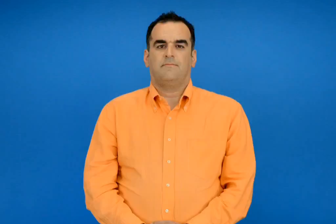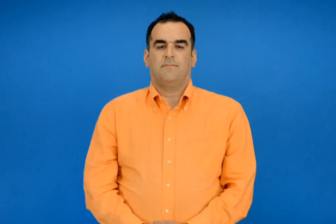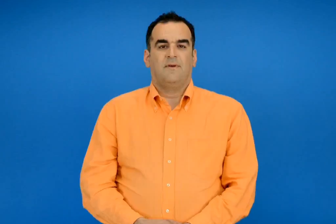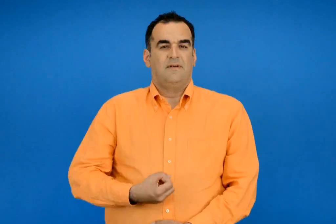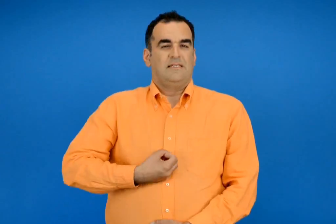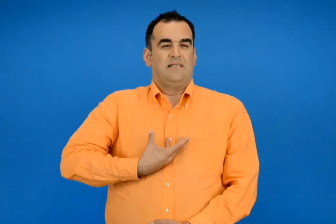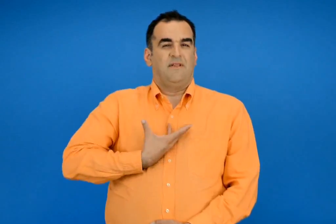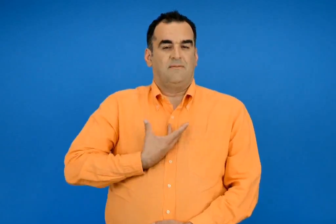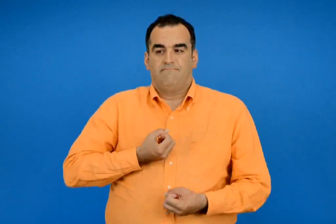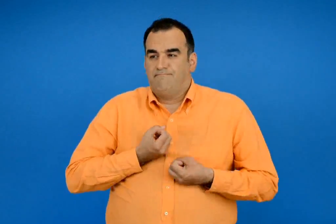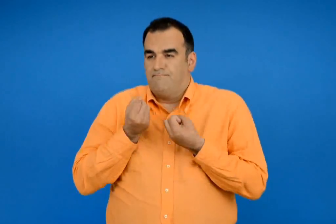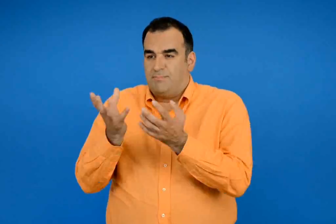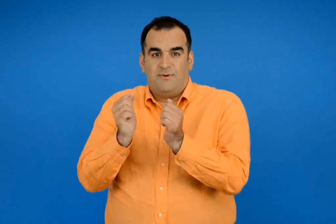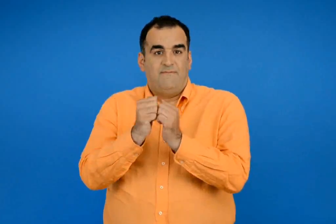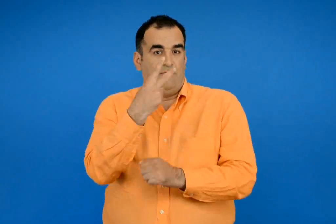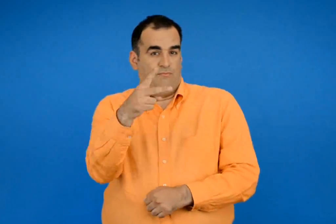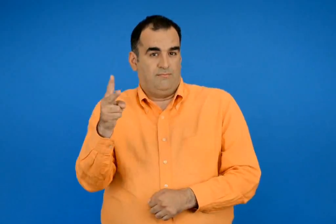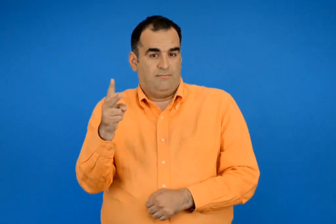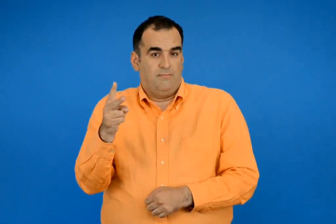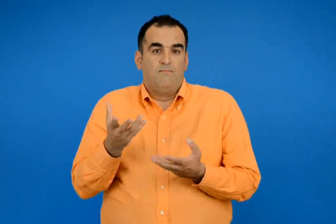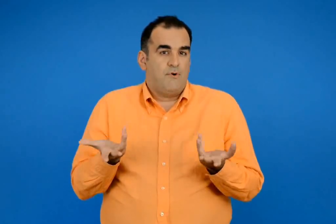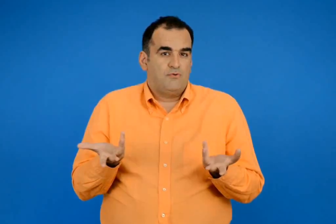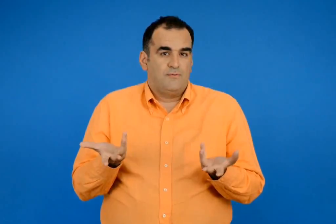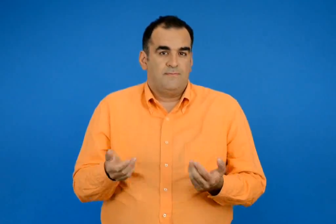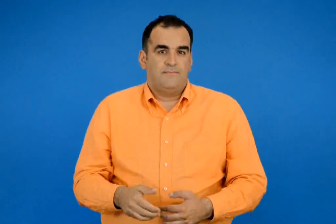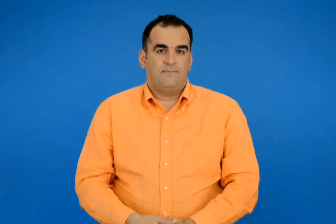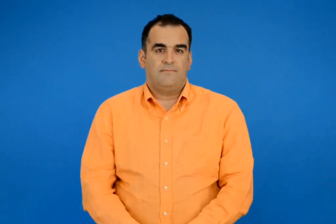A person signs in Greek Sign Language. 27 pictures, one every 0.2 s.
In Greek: πως εκφράζετε τα συναισθήματα σας στους φίλους σας ;
